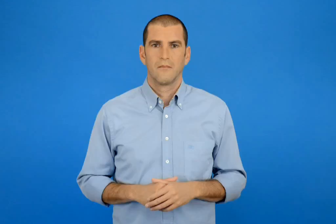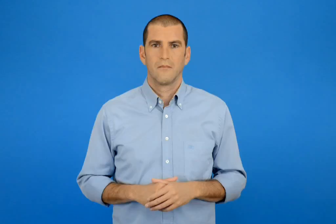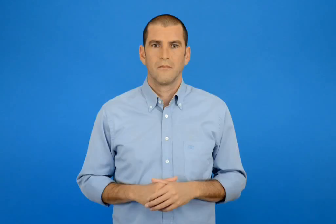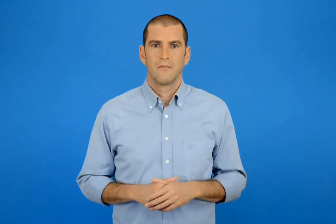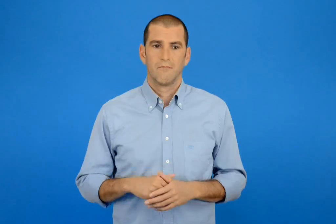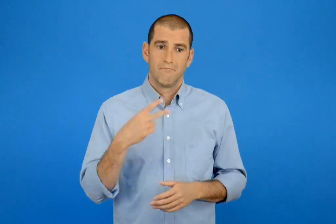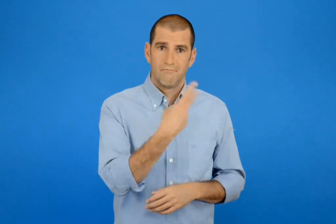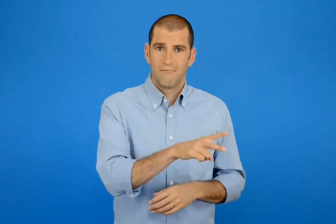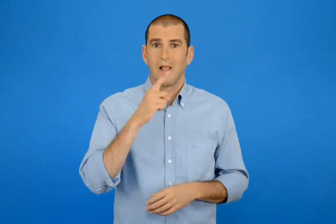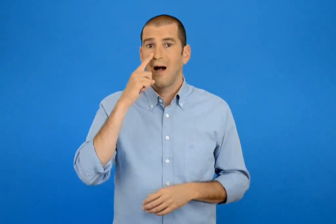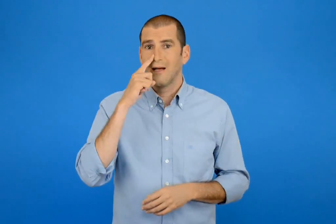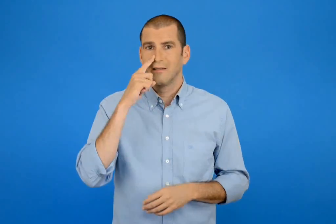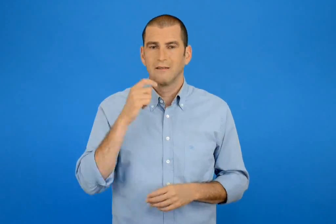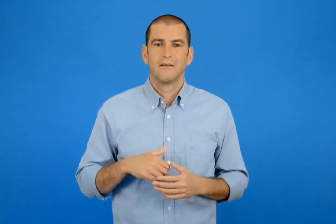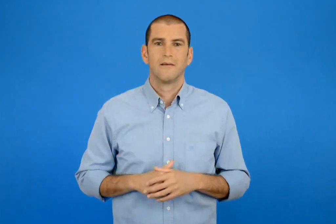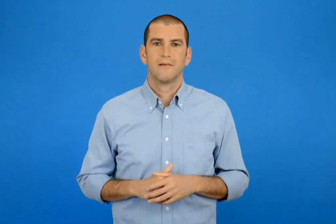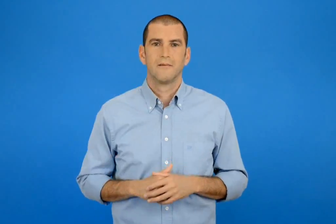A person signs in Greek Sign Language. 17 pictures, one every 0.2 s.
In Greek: της άννας
